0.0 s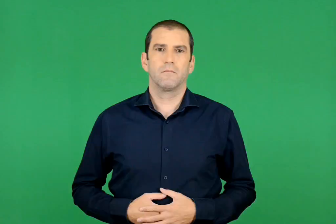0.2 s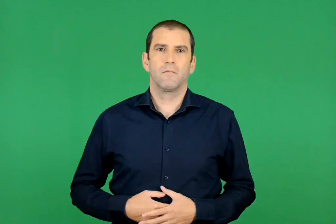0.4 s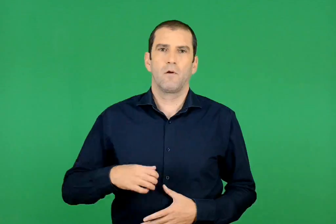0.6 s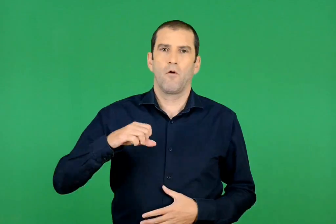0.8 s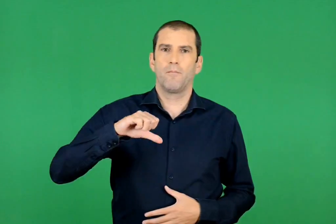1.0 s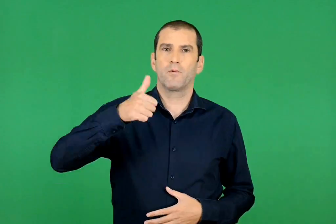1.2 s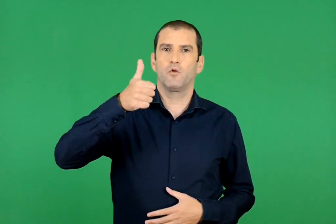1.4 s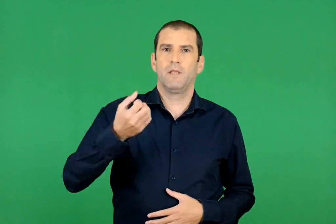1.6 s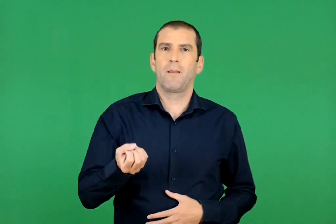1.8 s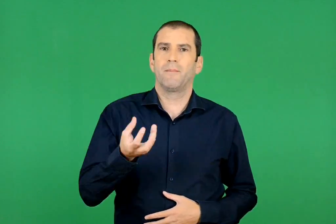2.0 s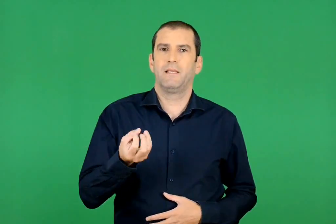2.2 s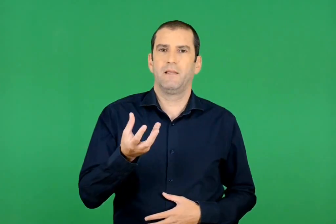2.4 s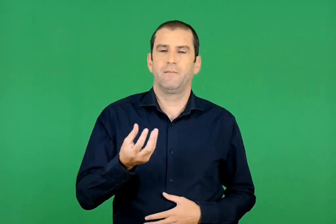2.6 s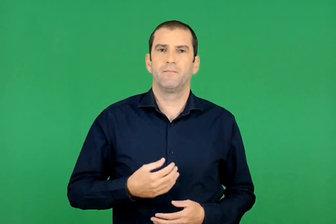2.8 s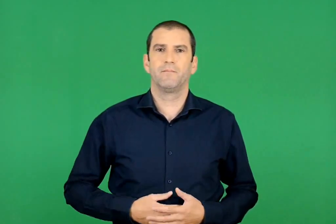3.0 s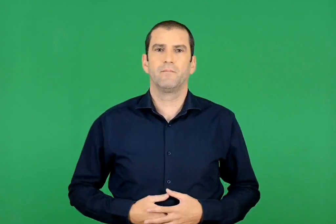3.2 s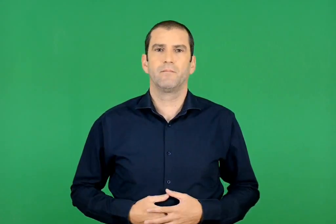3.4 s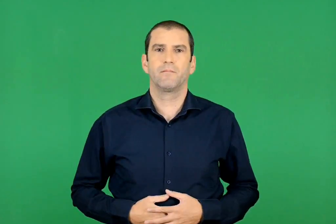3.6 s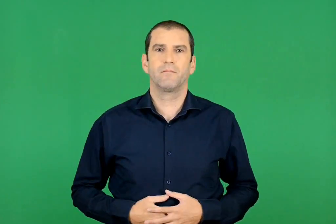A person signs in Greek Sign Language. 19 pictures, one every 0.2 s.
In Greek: πρώτη πηγή
